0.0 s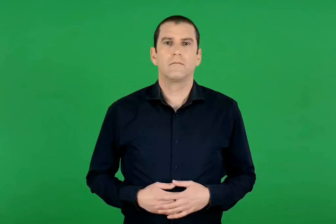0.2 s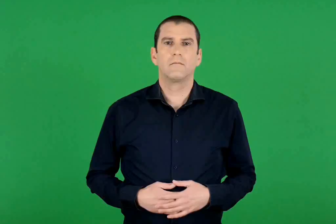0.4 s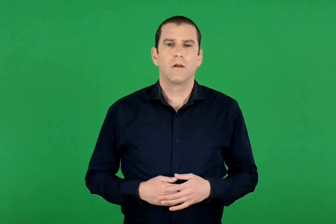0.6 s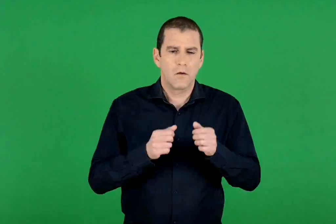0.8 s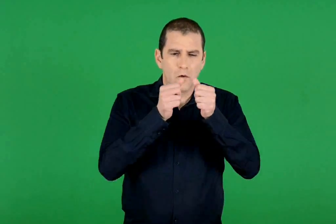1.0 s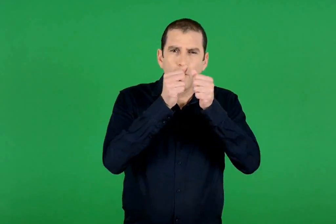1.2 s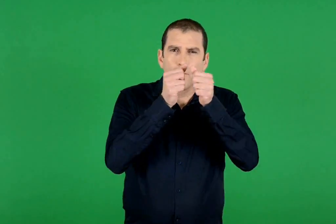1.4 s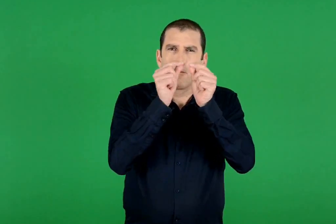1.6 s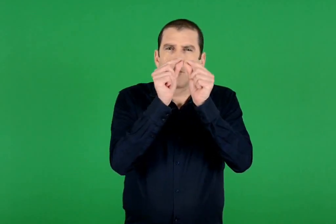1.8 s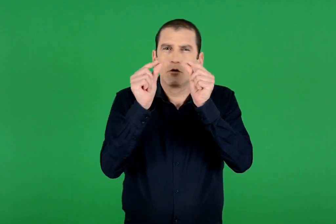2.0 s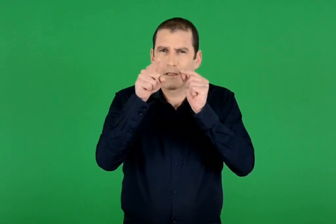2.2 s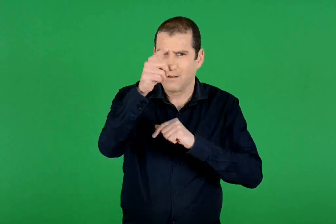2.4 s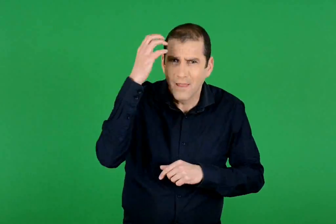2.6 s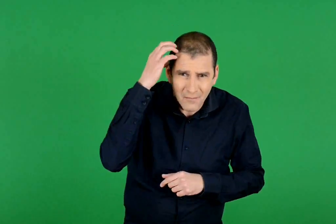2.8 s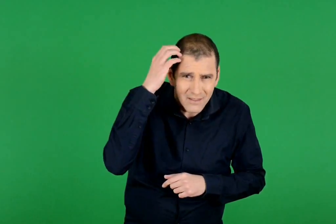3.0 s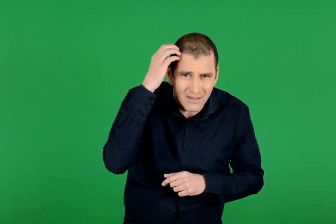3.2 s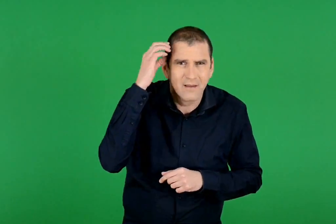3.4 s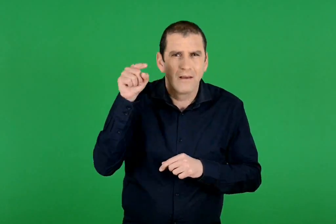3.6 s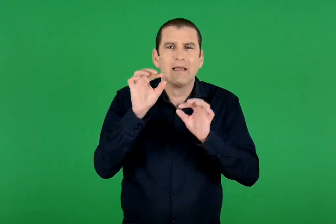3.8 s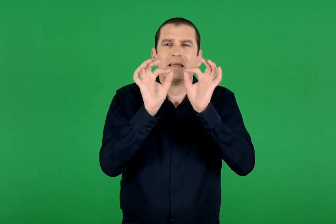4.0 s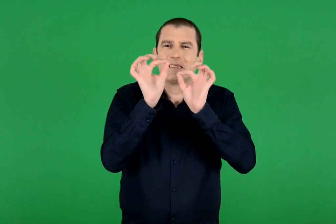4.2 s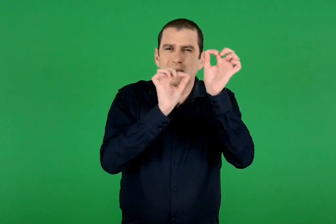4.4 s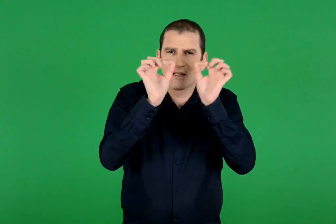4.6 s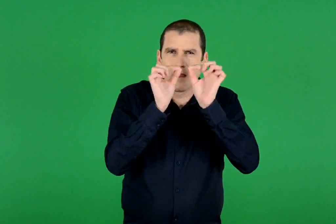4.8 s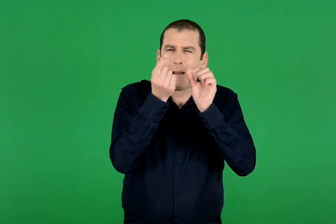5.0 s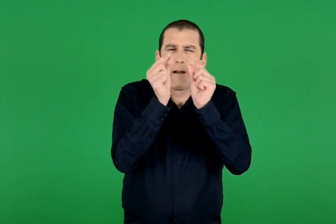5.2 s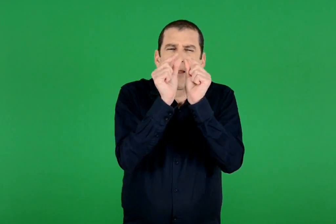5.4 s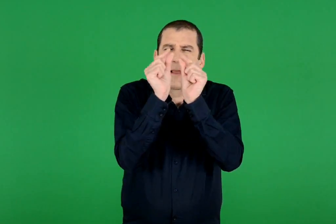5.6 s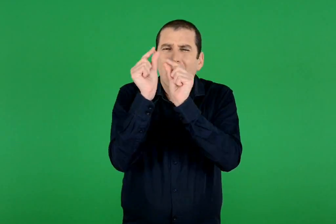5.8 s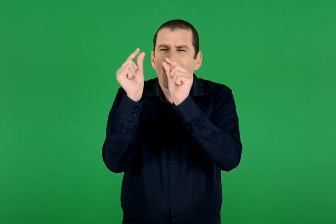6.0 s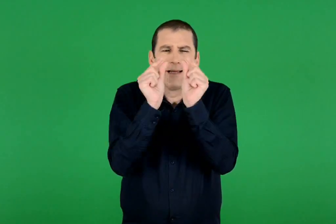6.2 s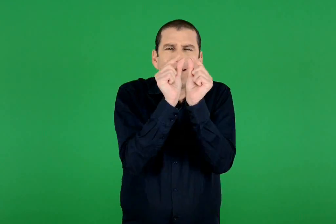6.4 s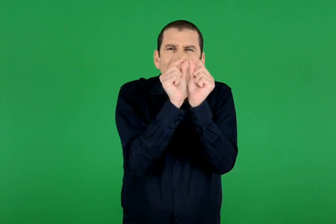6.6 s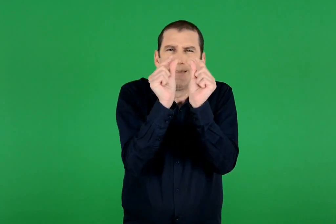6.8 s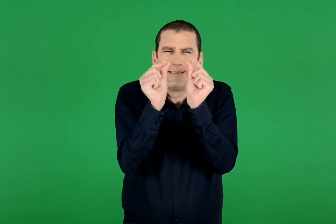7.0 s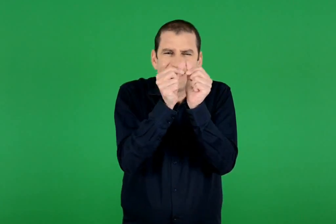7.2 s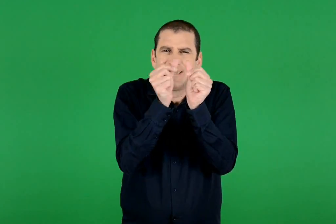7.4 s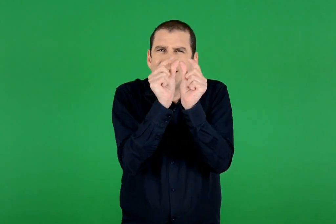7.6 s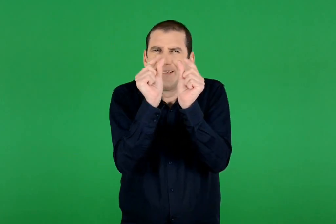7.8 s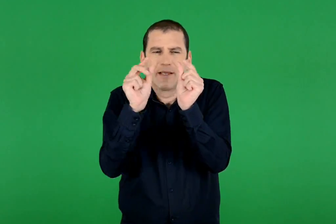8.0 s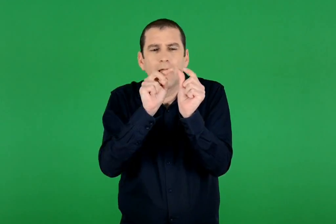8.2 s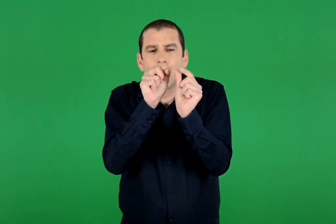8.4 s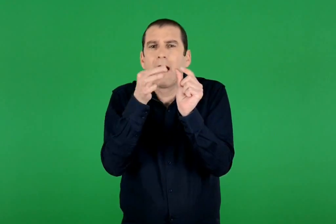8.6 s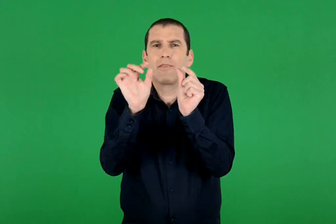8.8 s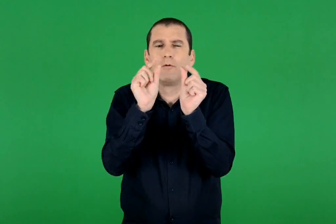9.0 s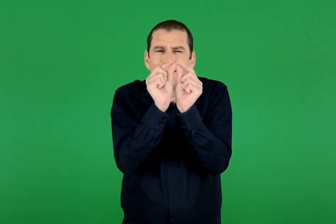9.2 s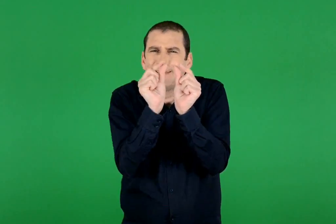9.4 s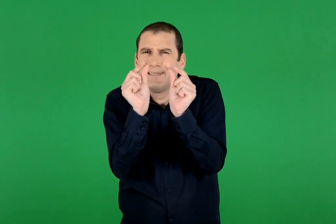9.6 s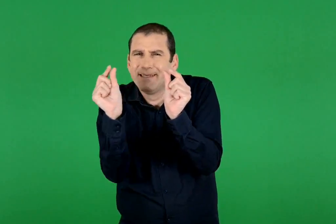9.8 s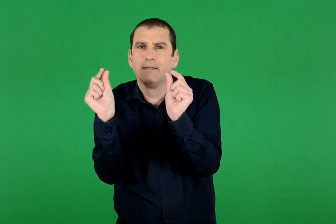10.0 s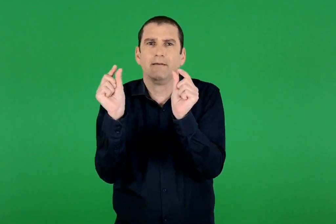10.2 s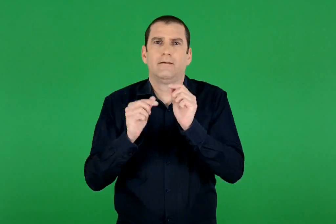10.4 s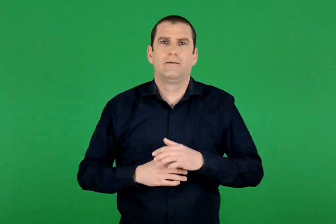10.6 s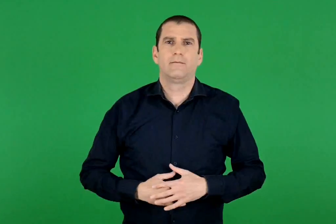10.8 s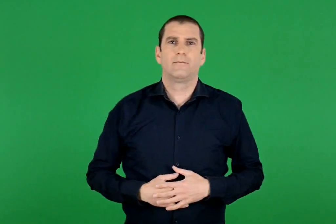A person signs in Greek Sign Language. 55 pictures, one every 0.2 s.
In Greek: θυμάσαι τα μωσαϊκά ; είναι τα σχήματα που φτιάχνονται από μικρά κομμάτια τοποθετημένα το ένα δίπλα στο άλλο χωρίς κενά
